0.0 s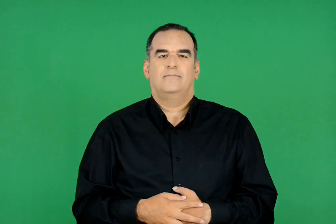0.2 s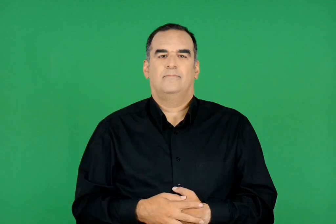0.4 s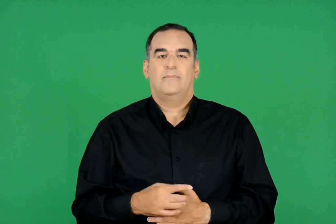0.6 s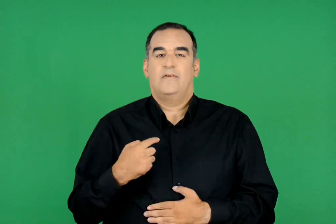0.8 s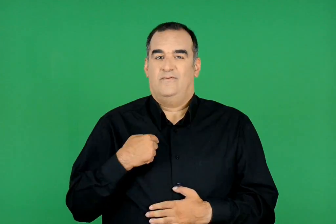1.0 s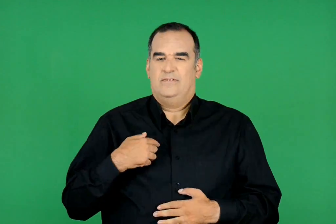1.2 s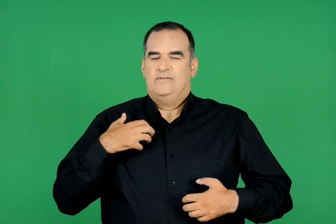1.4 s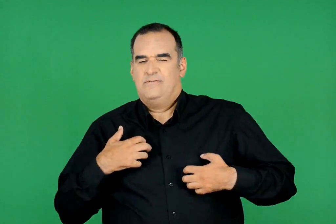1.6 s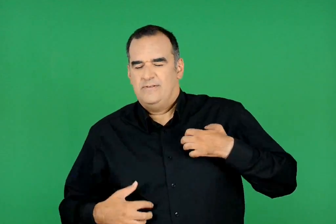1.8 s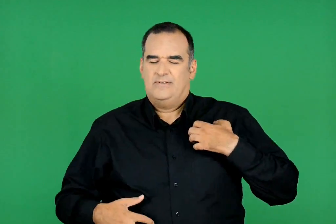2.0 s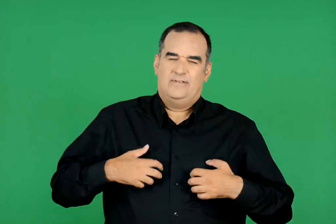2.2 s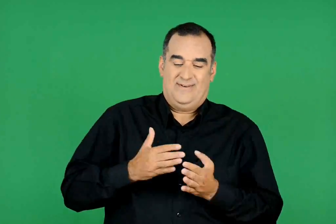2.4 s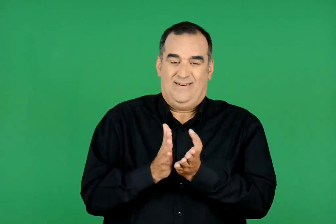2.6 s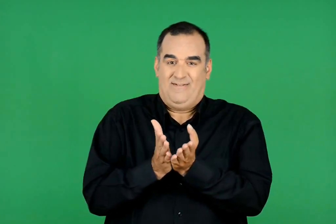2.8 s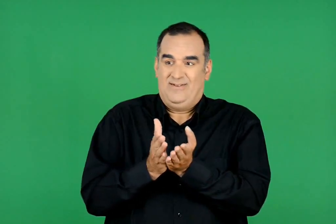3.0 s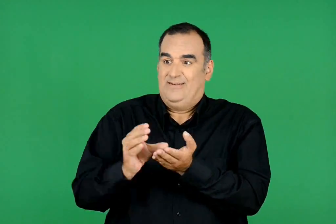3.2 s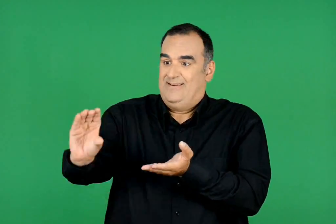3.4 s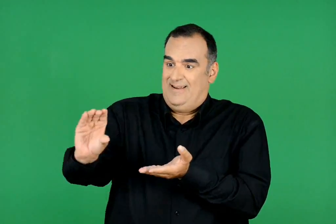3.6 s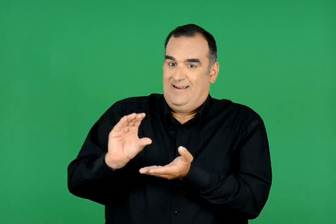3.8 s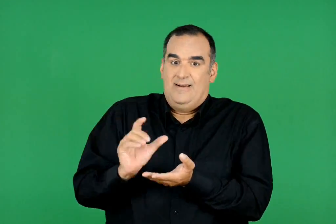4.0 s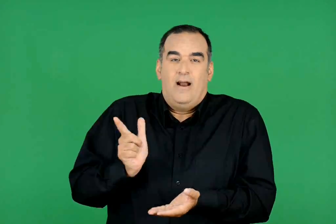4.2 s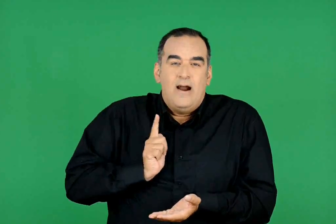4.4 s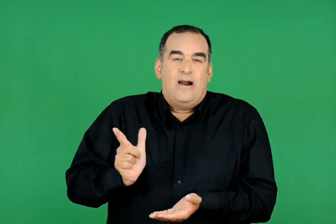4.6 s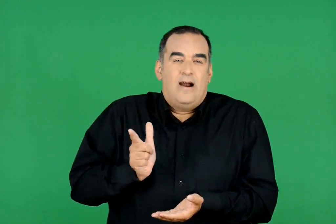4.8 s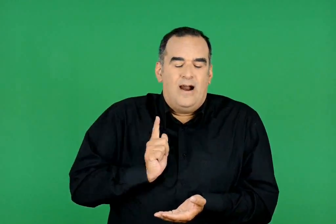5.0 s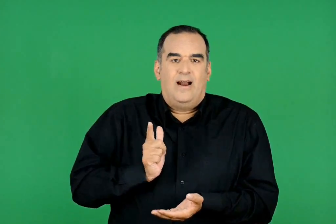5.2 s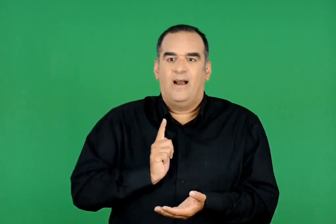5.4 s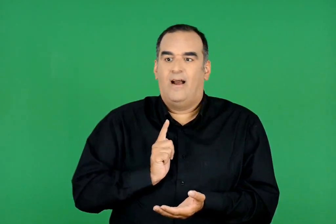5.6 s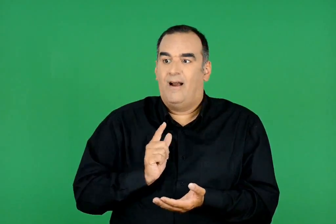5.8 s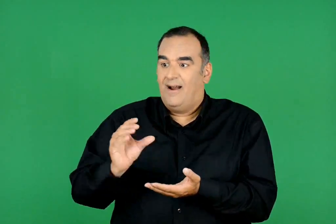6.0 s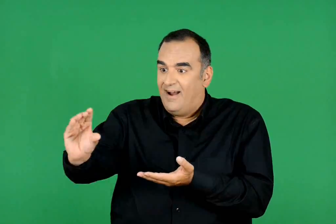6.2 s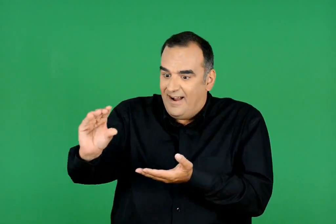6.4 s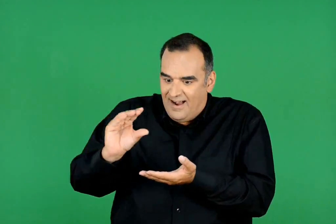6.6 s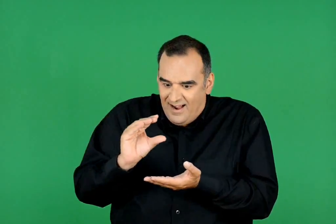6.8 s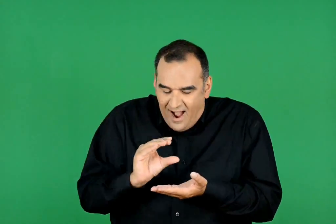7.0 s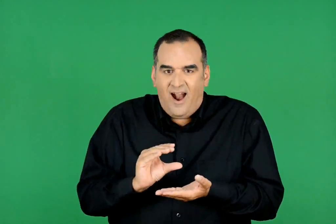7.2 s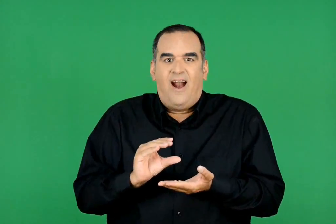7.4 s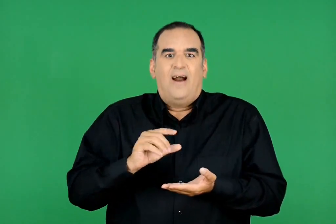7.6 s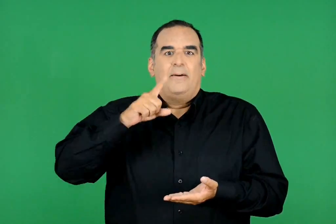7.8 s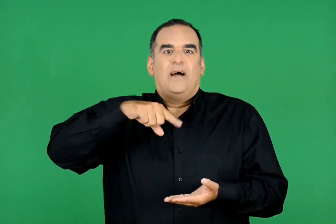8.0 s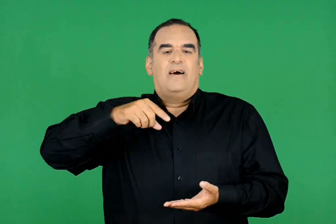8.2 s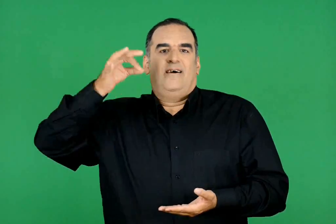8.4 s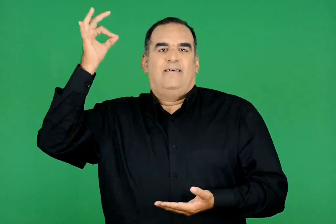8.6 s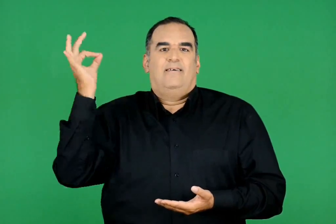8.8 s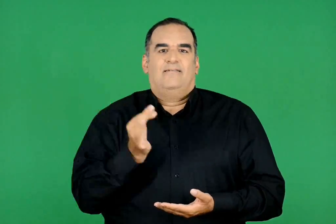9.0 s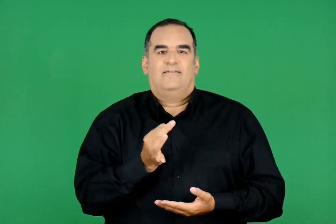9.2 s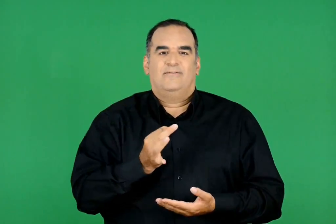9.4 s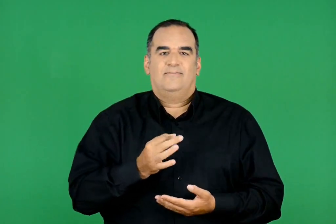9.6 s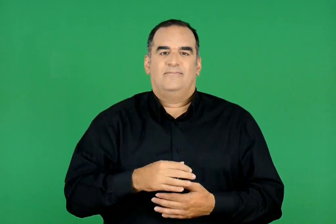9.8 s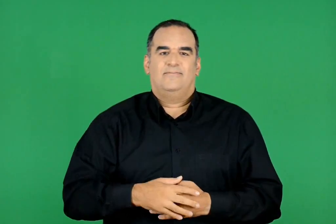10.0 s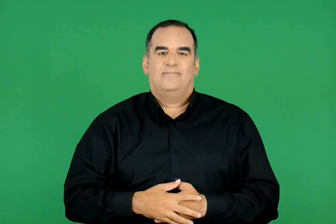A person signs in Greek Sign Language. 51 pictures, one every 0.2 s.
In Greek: με πολλή ανυπομονησία περίμενα να το πάρω στα χέρια μου . λαμπρή ήταν εκείνη η μέρα που το πήρα
